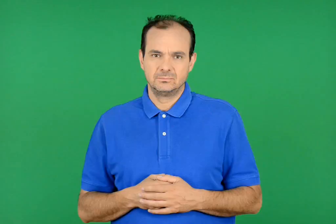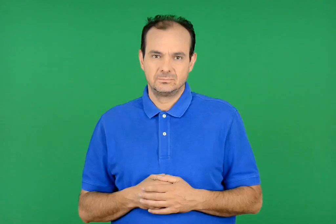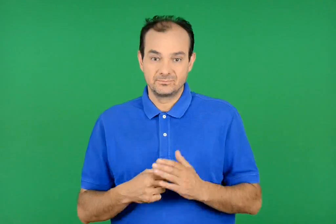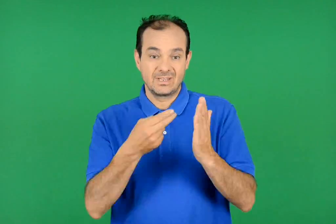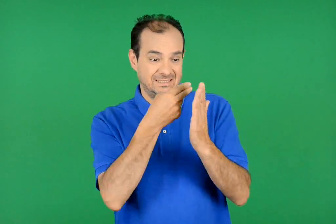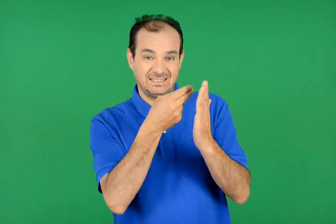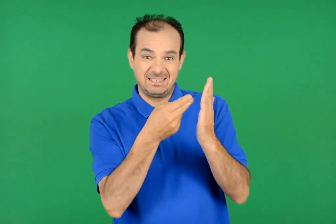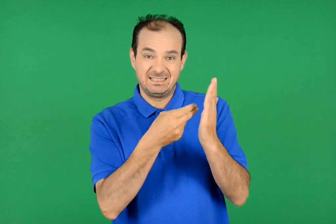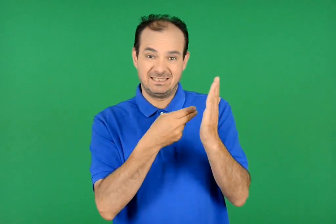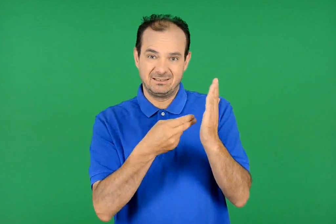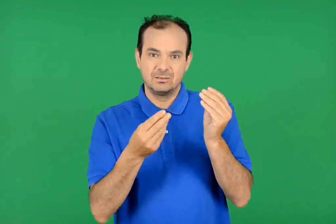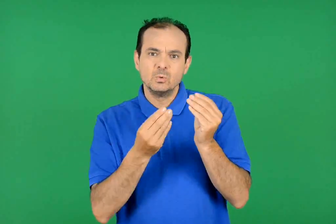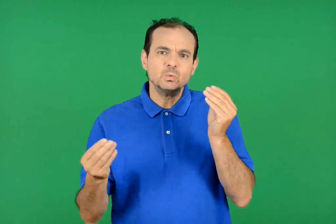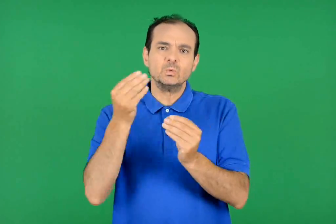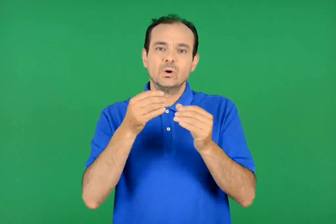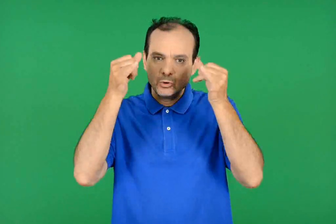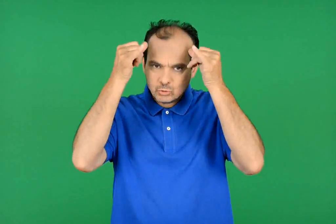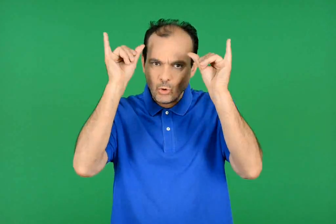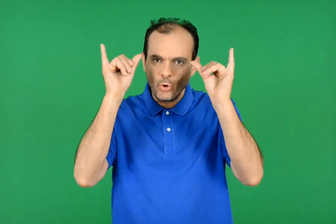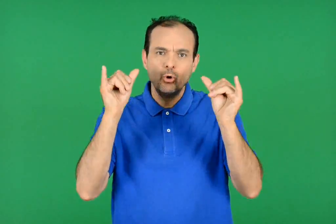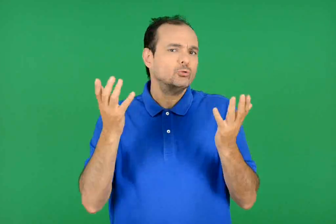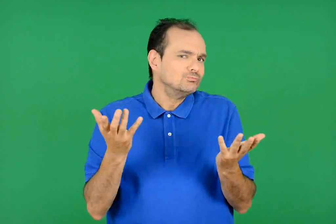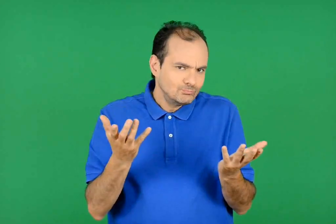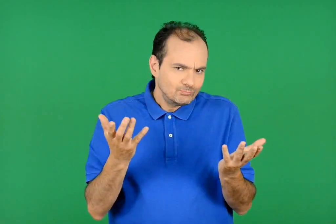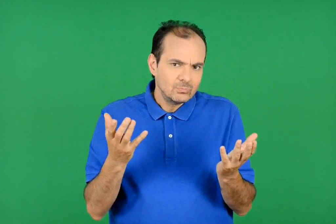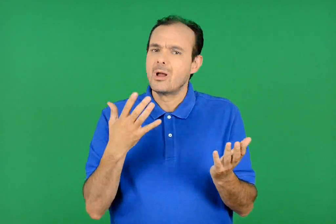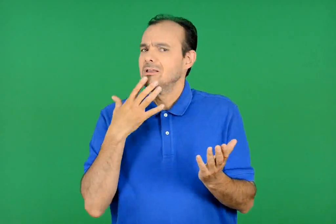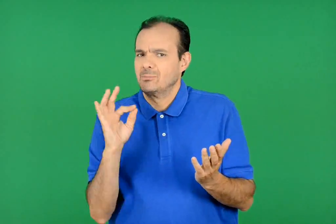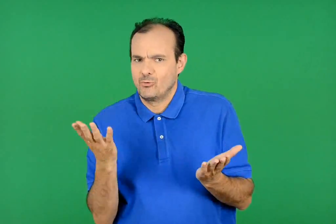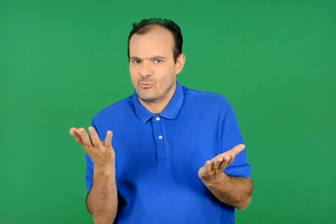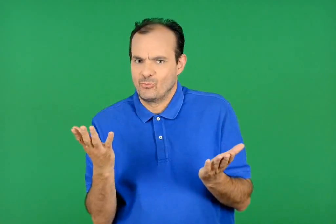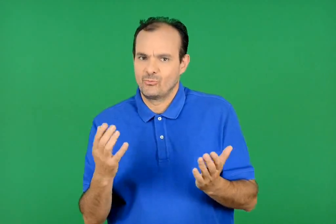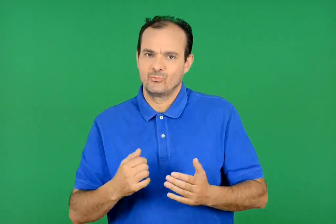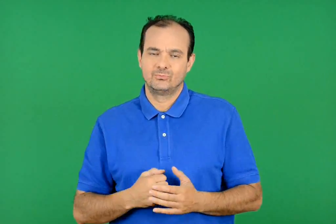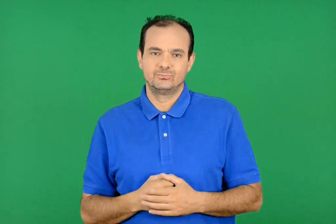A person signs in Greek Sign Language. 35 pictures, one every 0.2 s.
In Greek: σε ποιο ζώο αφιερώνονται οι περισσότεροι στίχοι και γιατί ;
